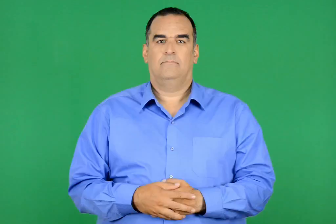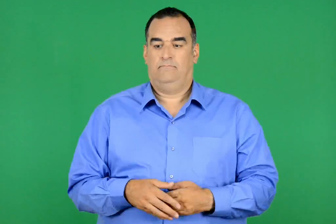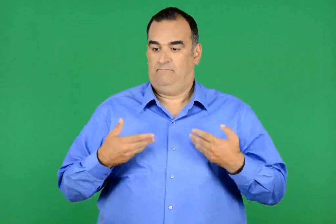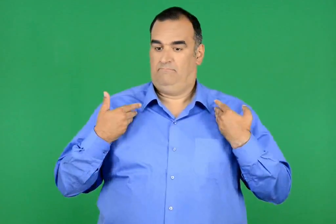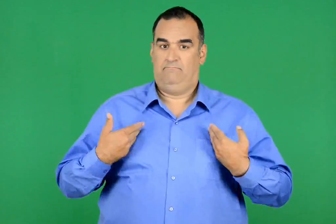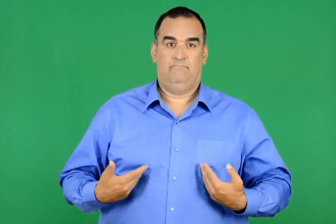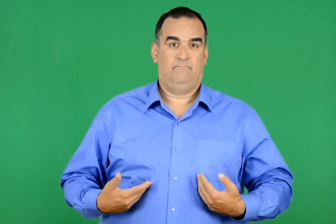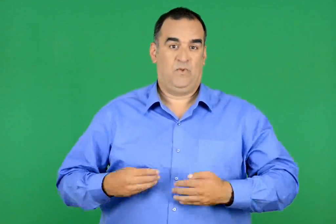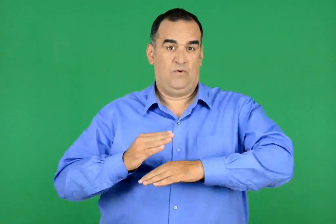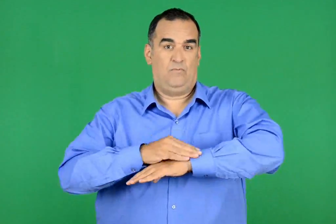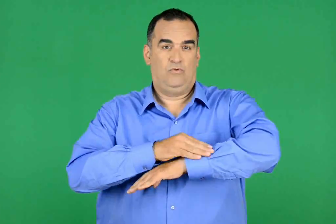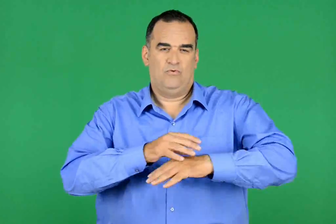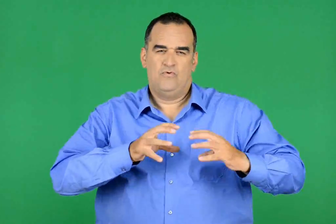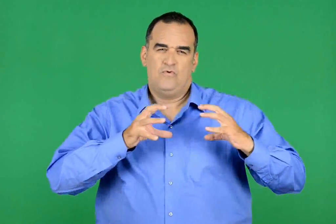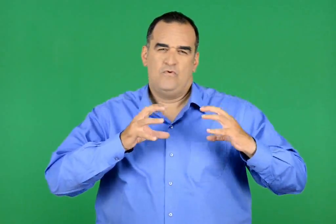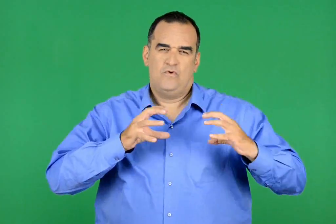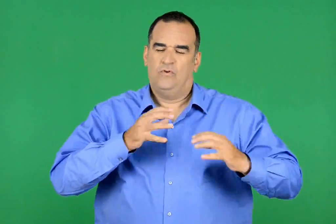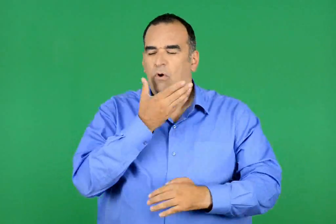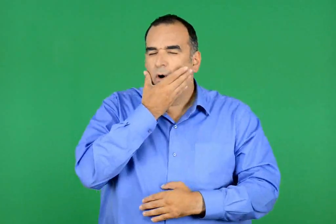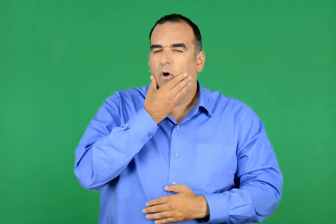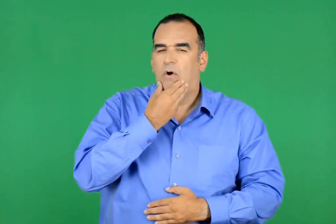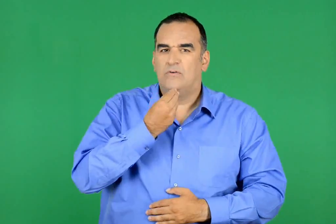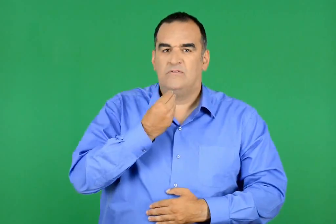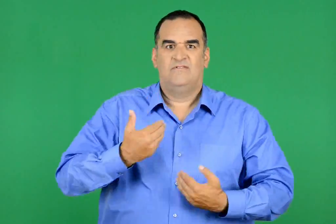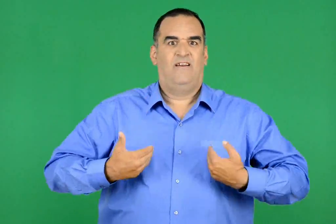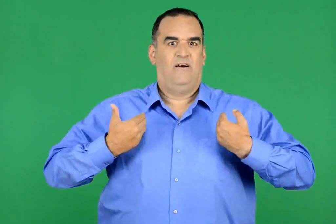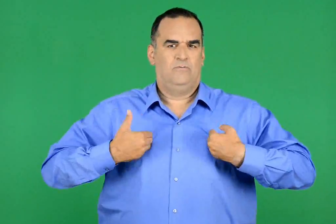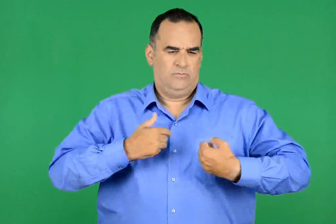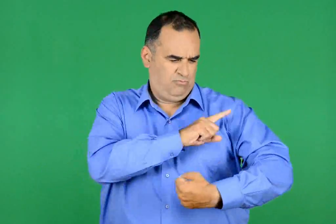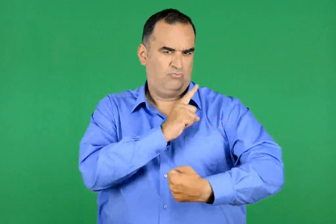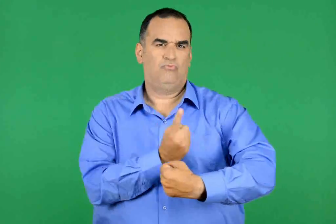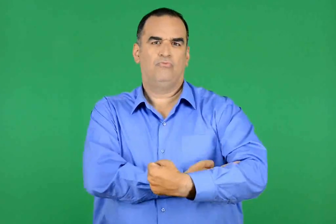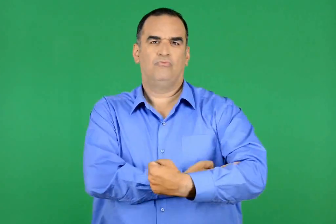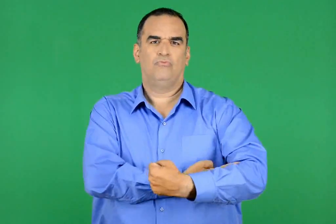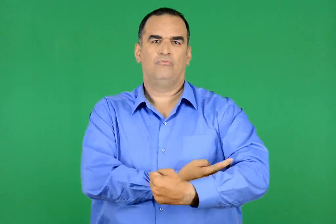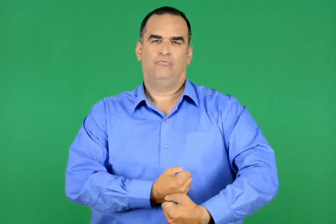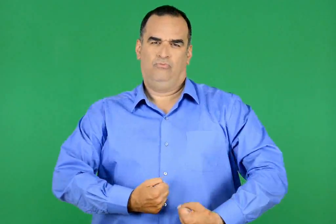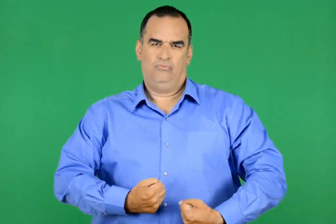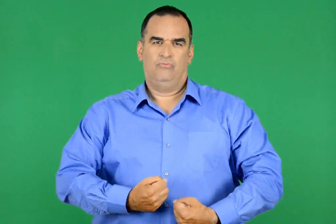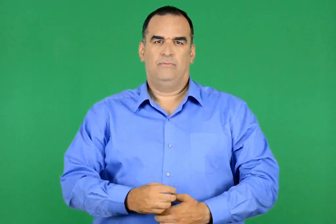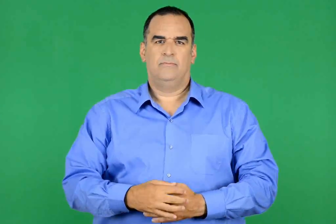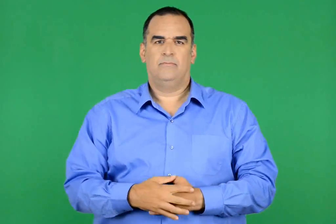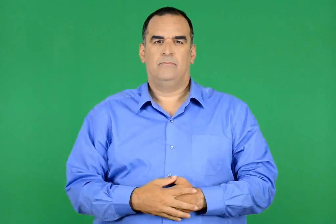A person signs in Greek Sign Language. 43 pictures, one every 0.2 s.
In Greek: είμαι ένας ωραίος αρουραίος , νεαρός και ρωμαλέος
